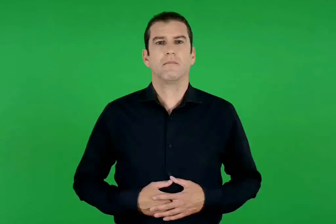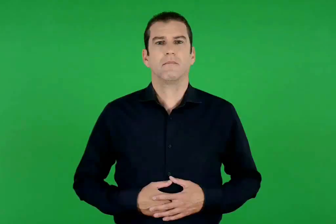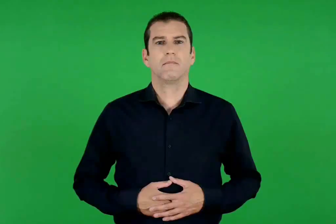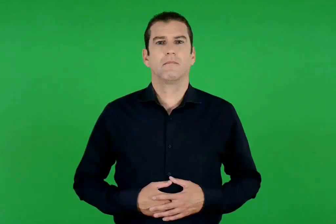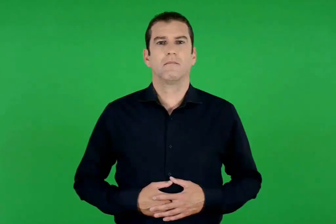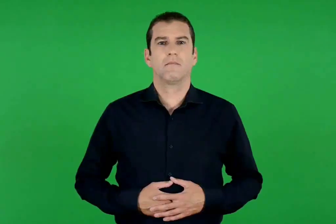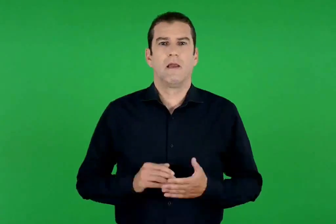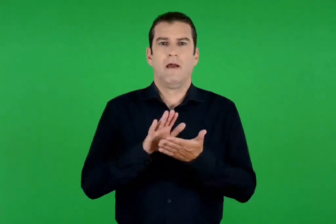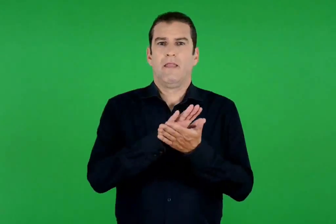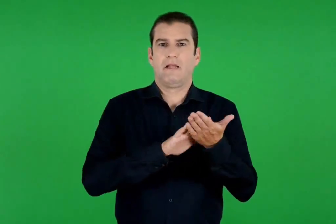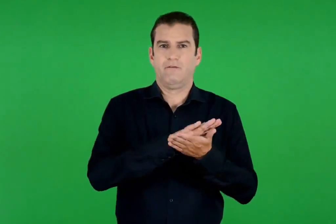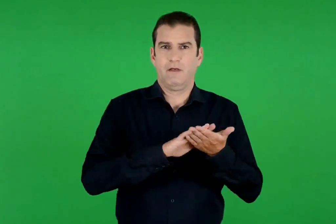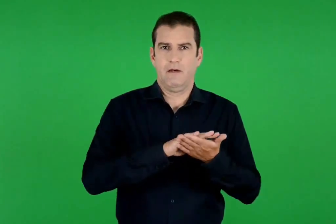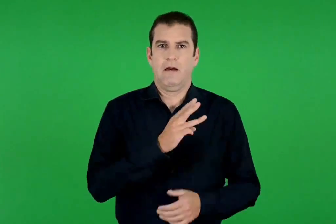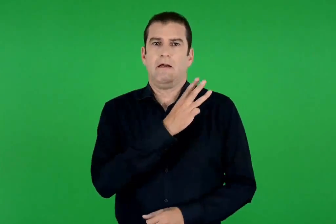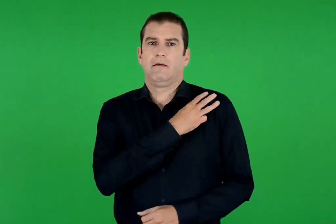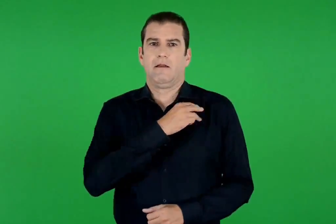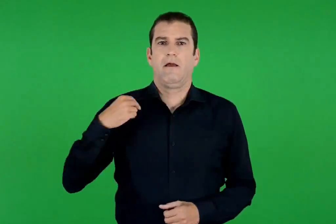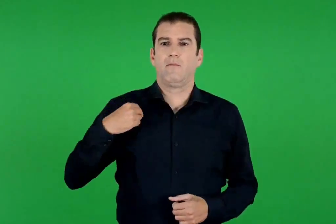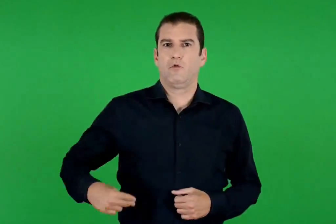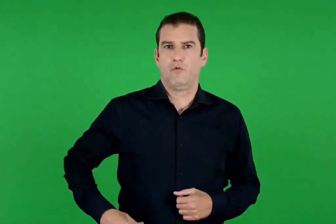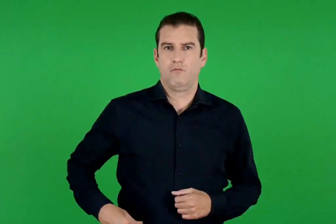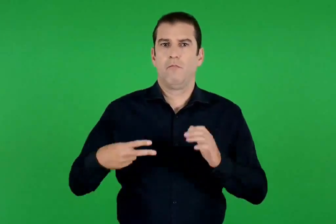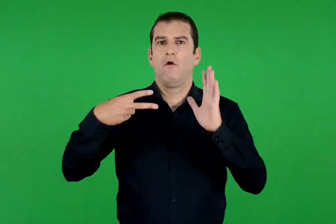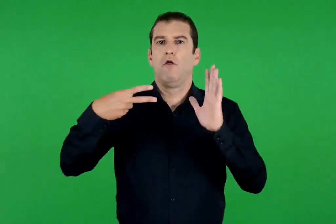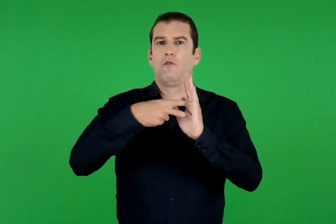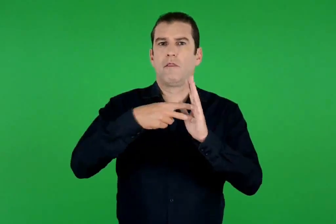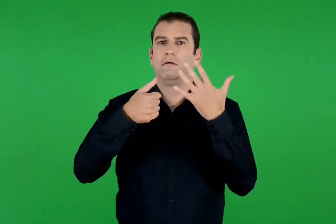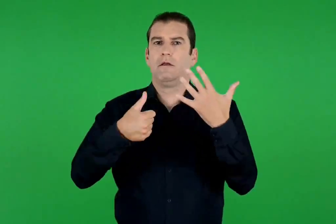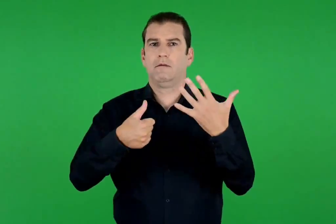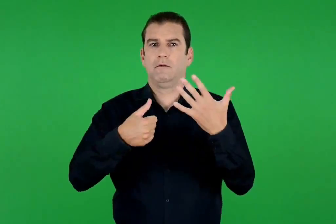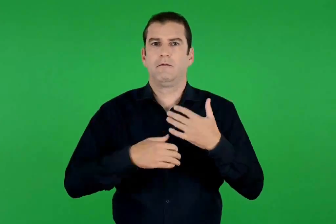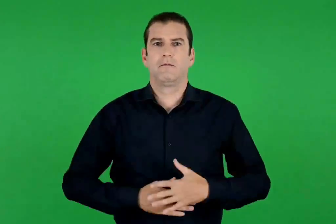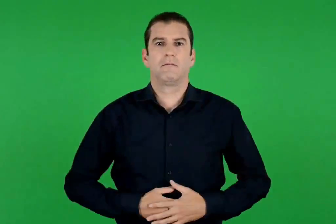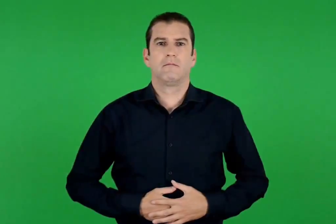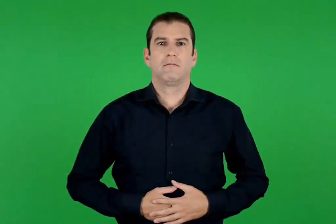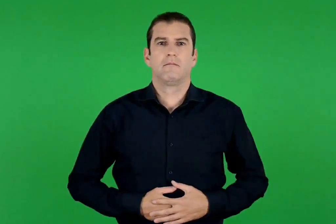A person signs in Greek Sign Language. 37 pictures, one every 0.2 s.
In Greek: θρησκευτικά γ δημοτικού , 2006
